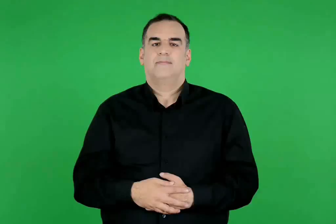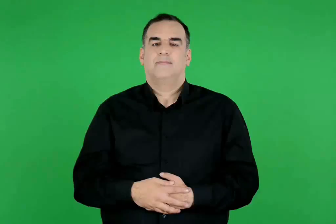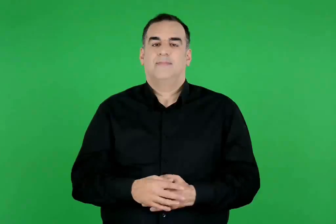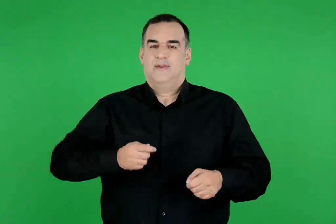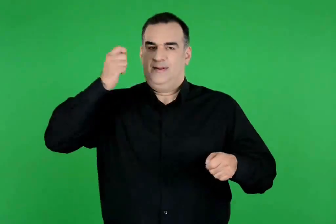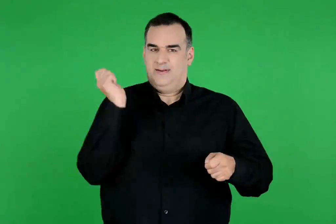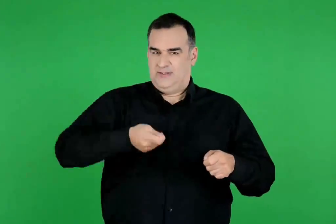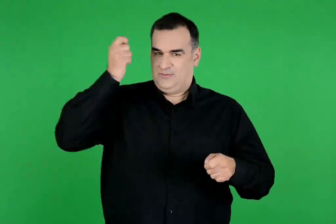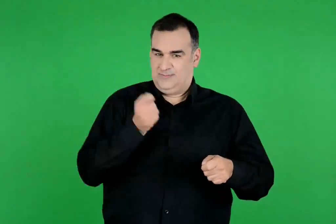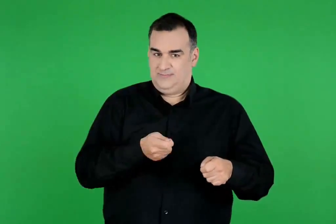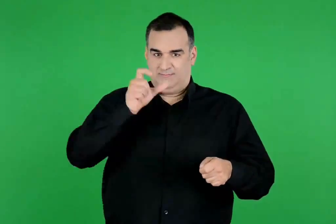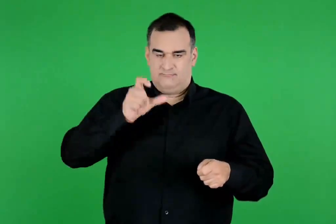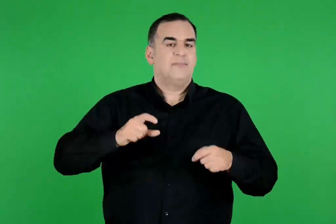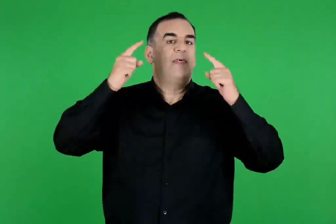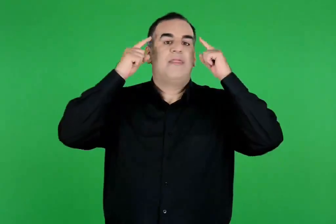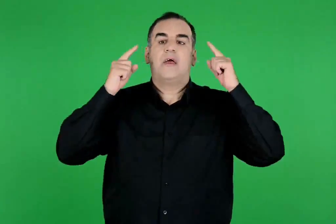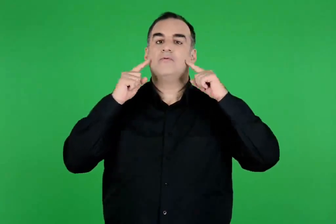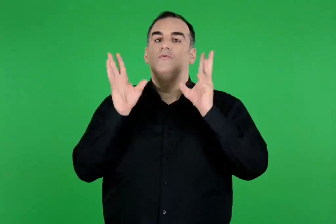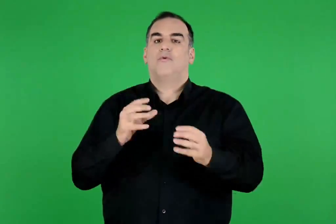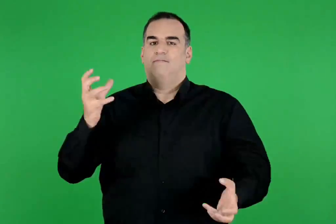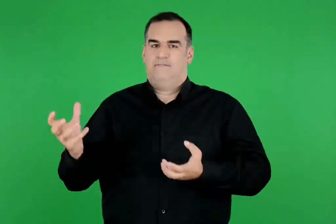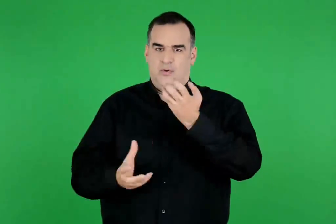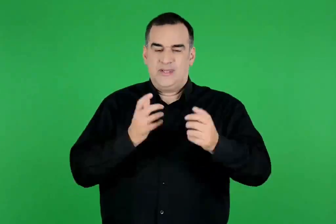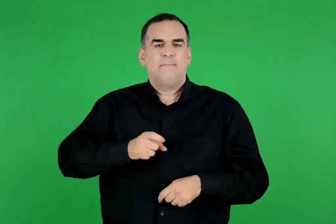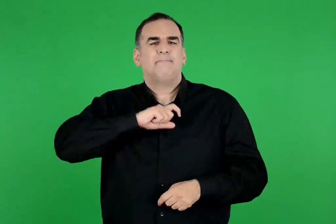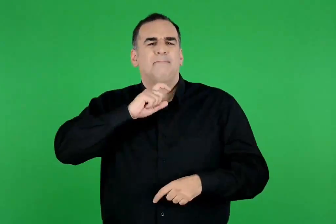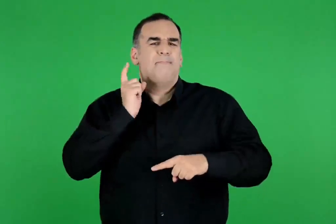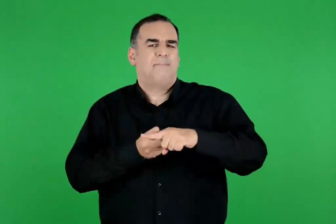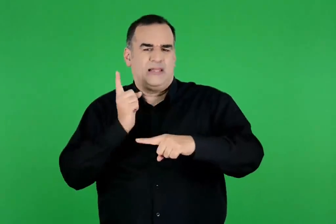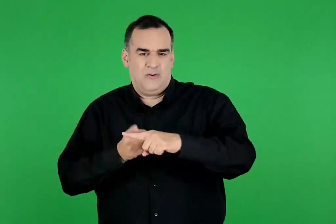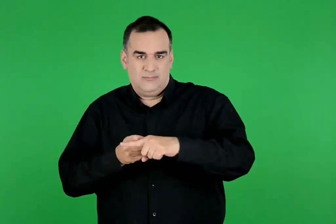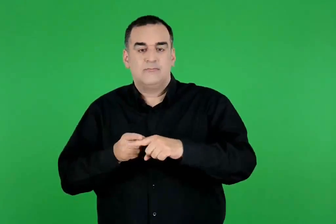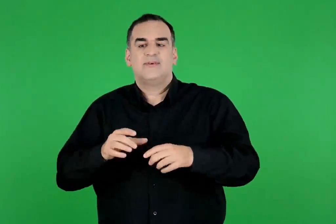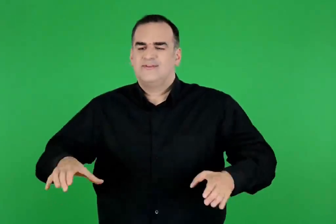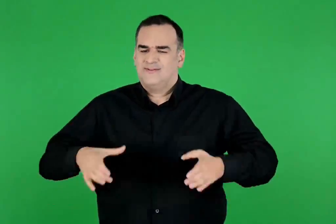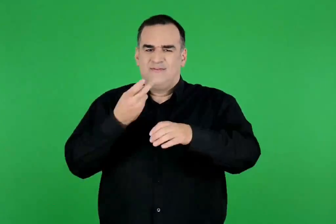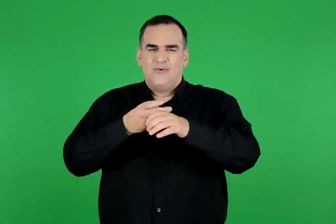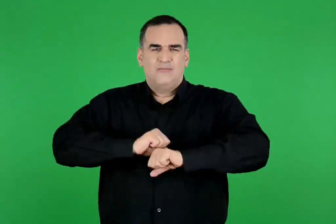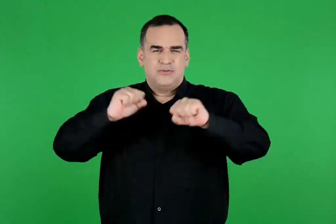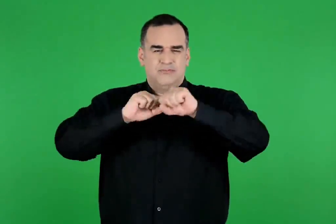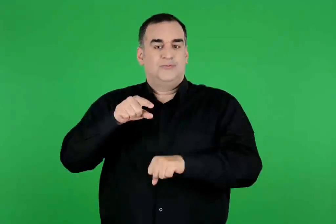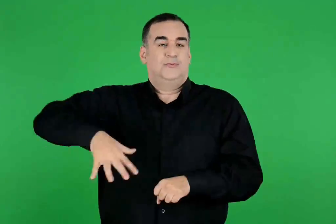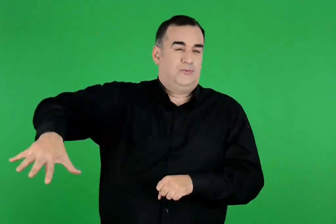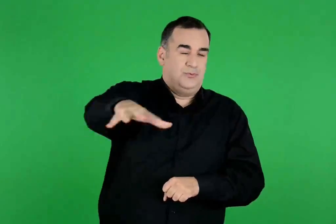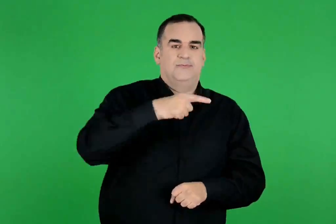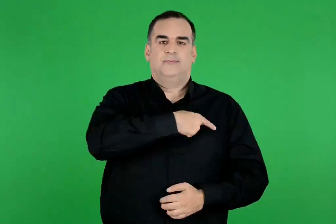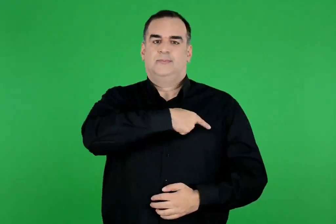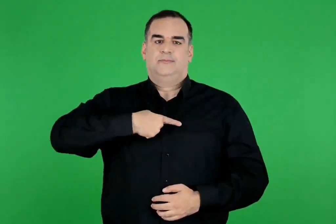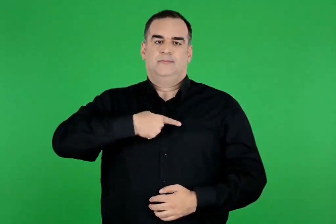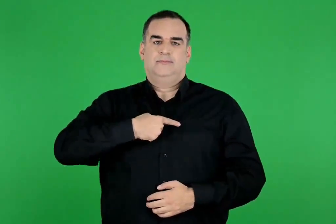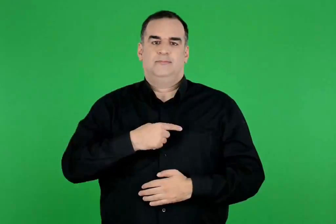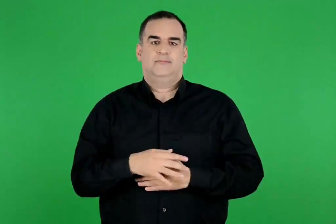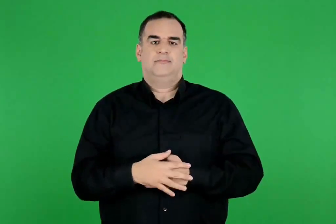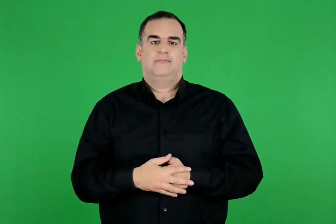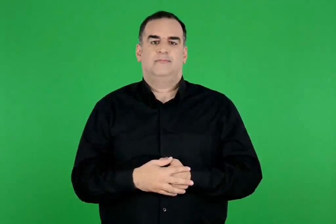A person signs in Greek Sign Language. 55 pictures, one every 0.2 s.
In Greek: ο ήφαιστος ήταν θεός της φωτιάς και των μετάλλων και κύριος των ηφαιστείων
